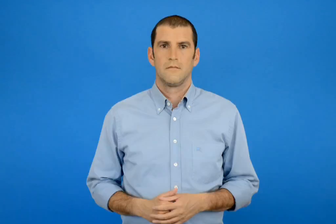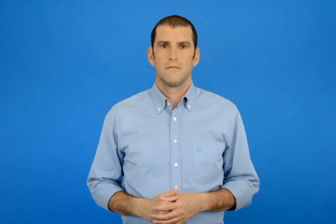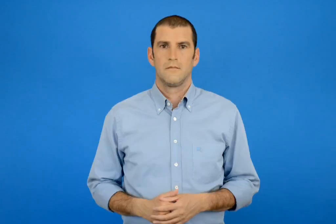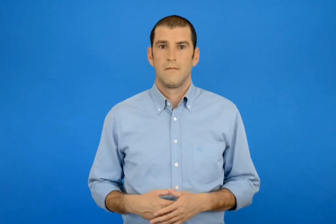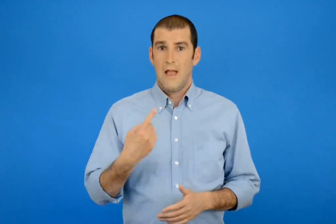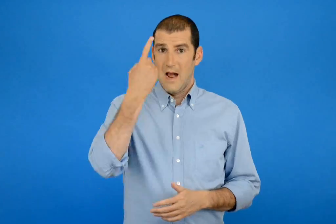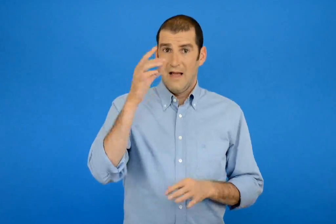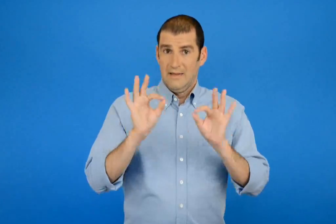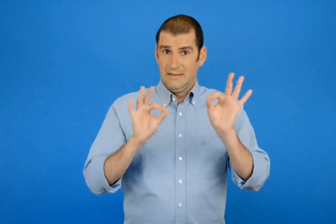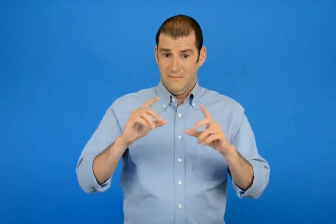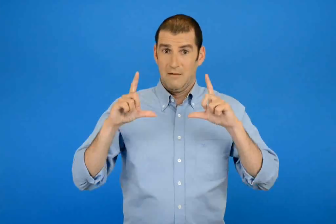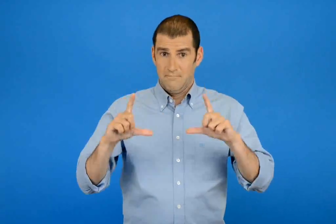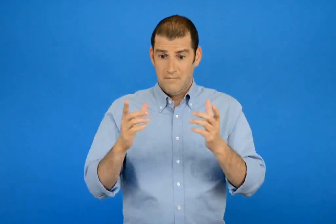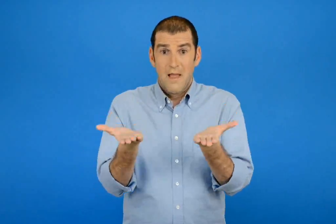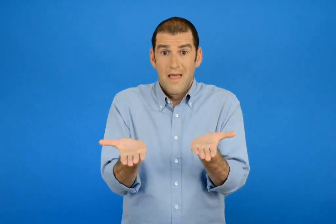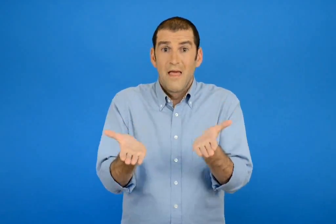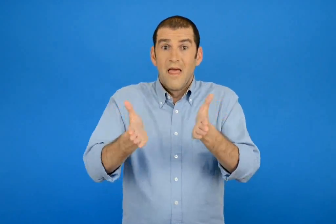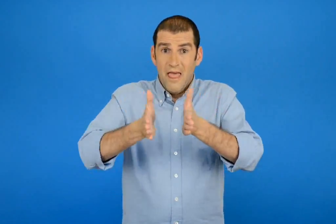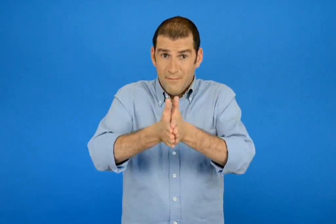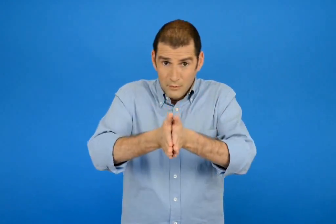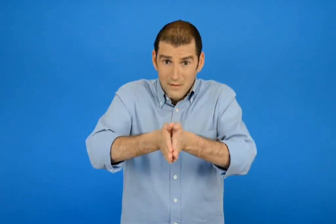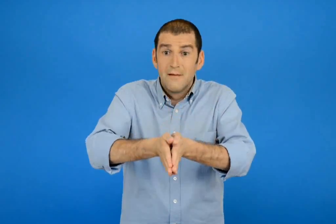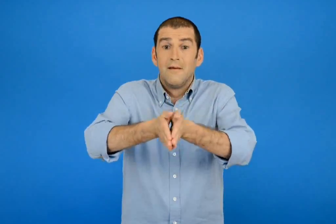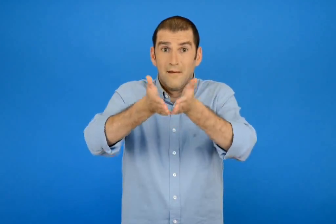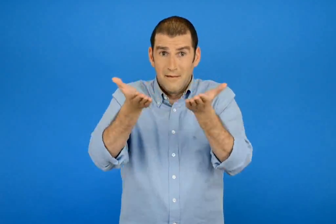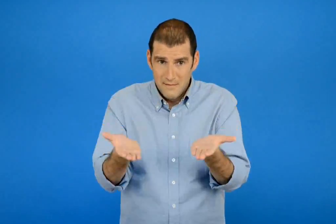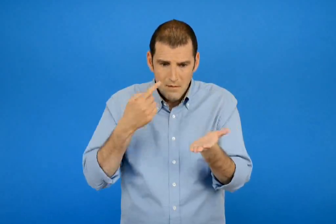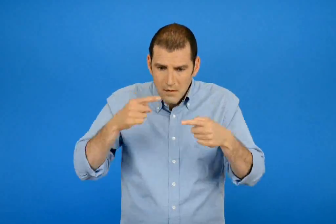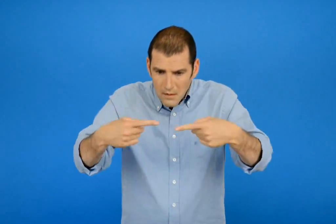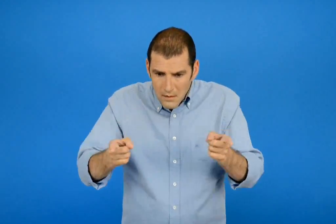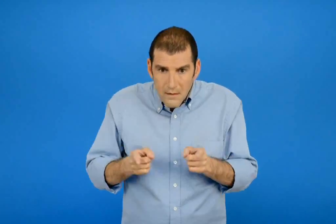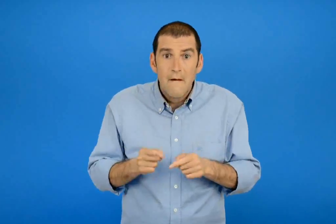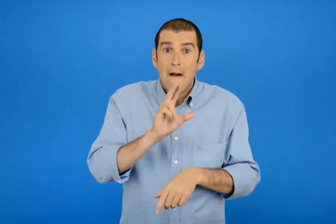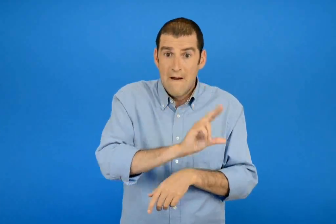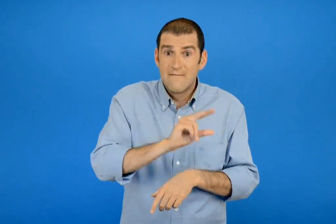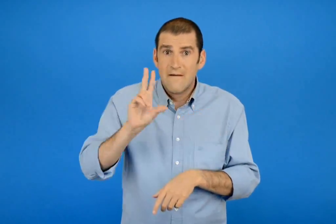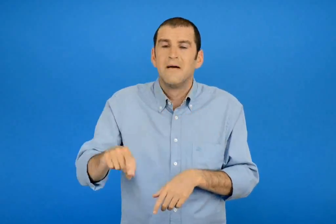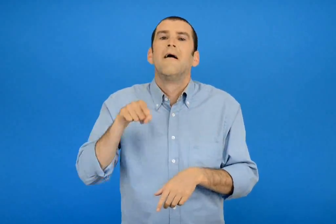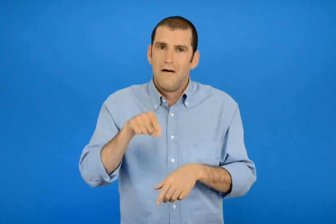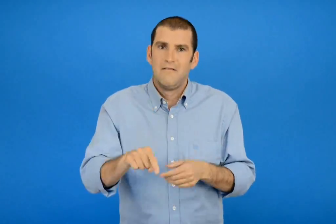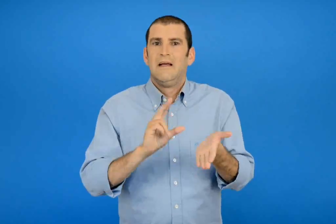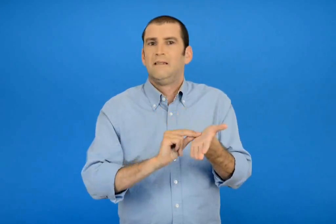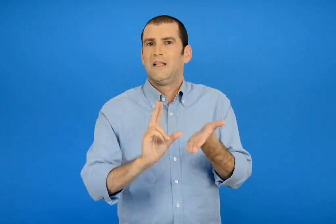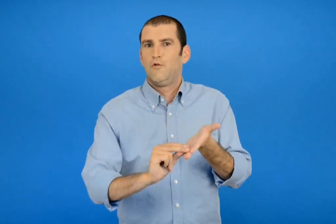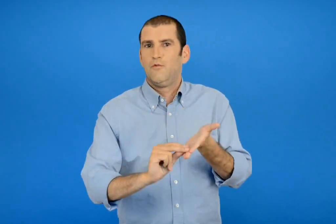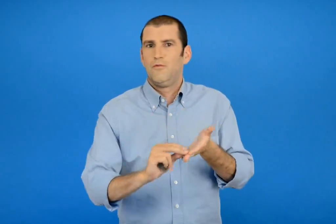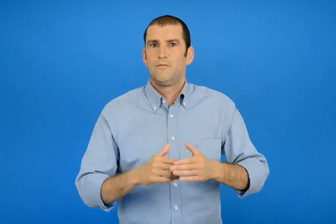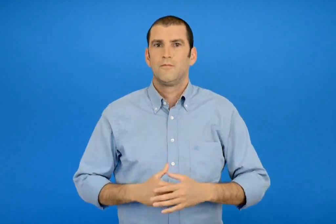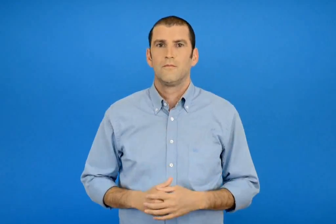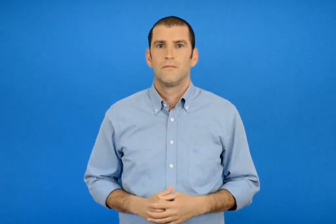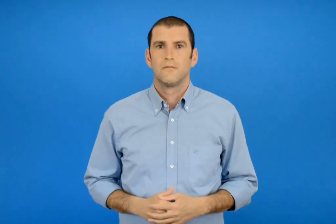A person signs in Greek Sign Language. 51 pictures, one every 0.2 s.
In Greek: όταν διπλώσουμε στη μέση ένα σχήμα και τα δύο μισά του είναι ακριβώς ιδιά τότε αυτό το σχήμα είναι συμμετρικό
